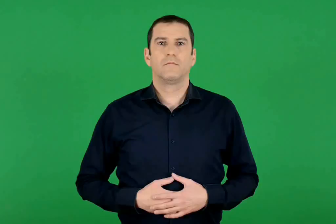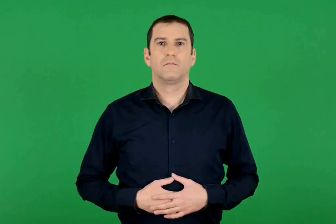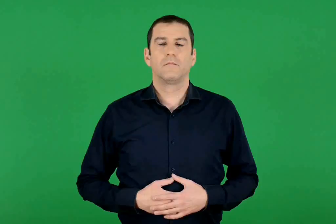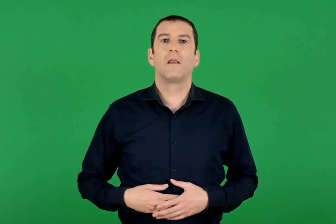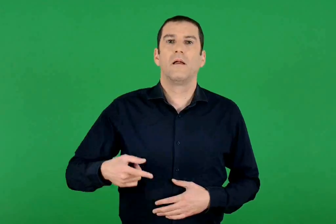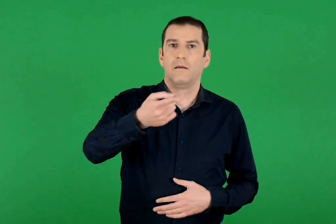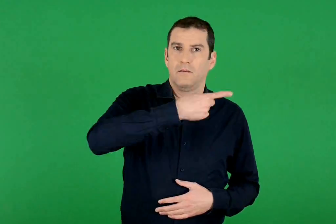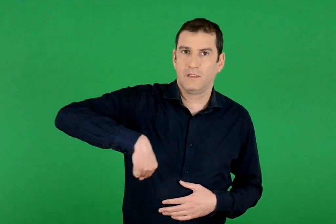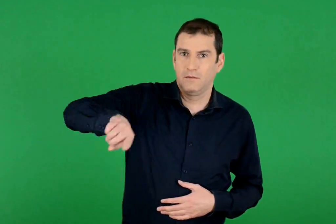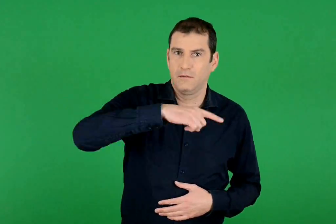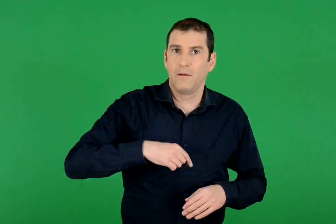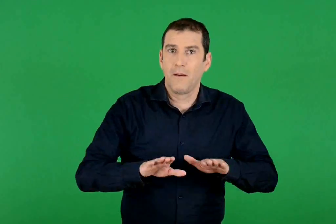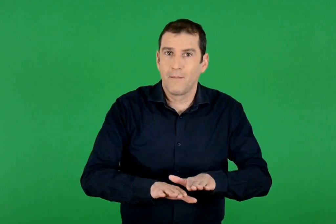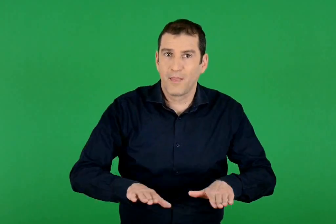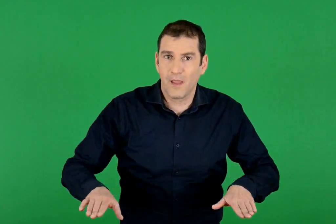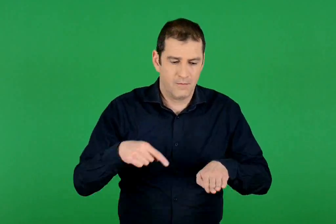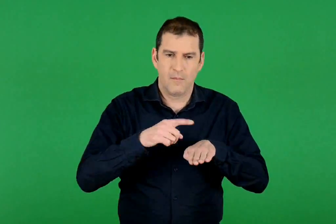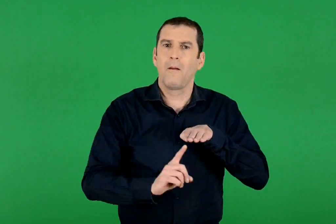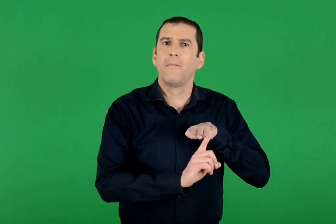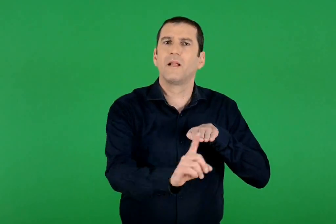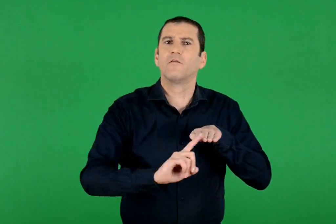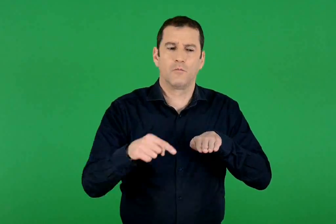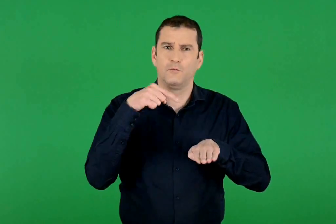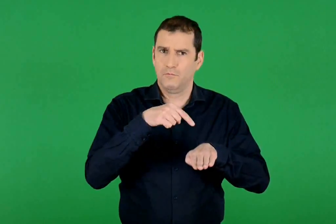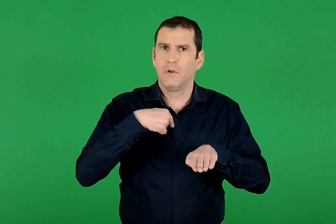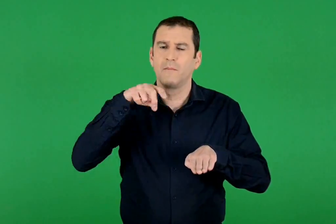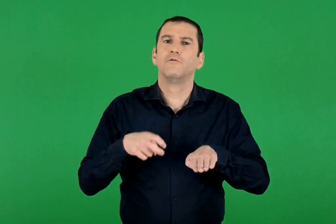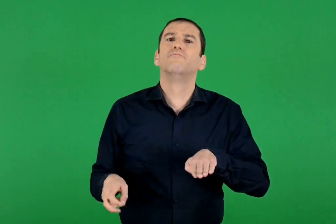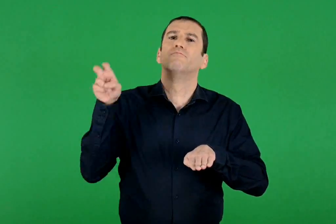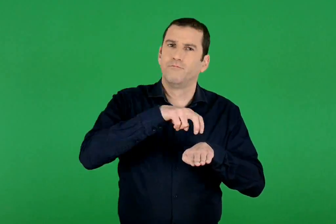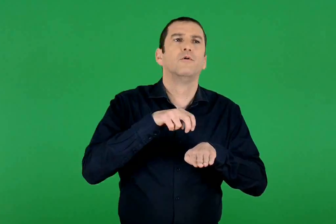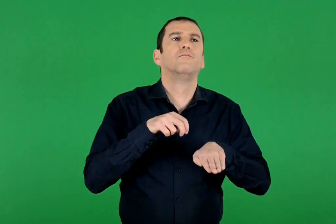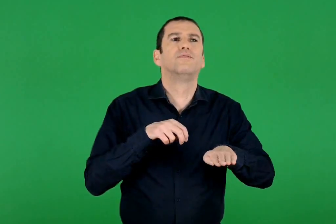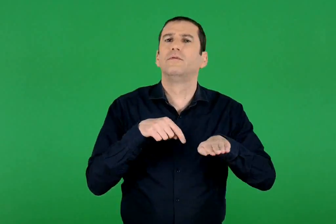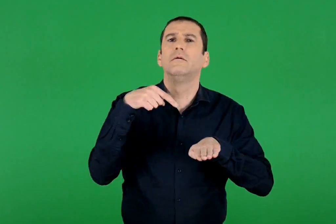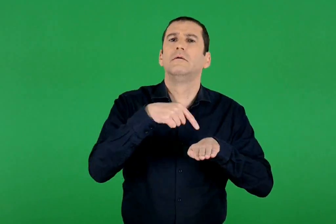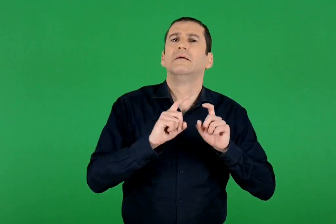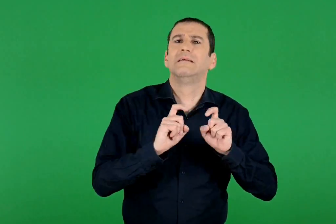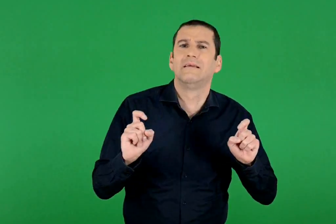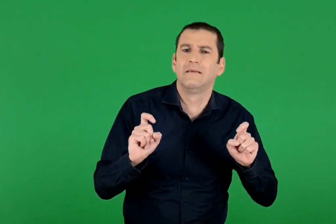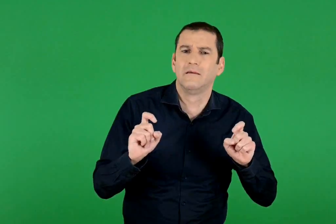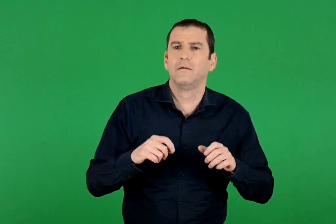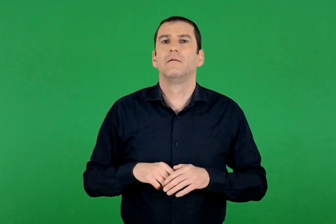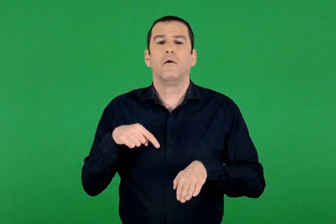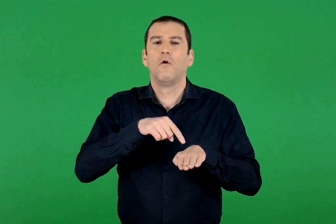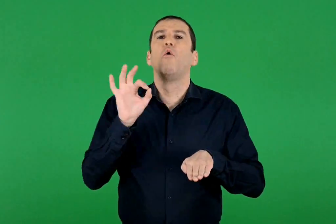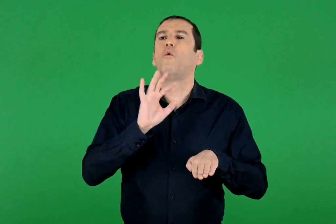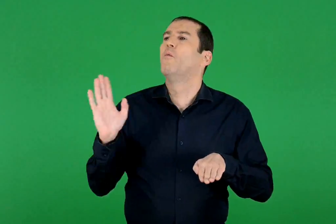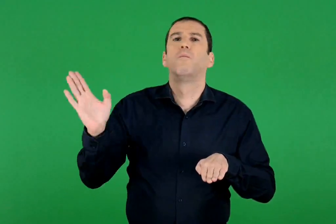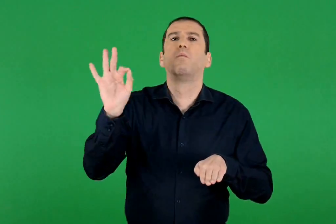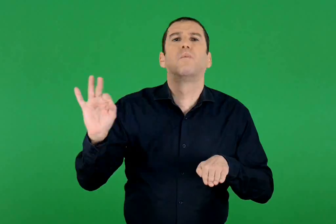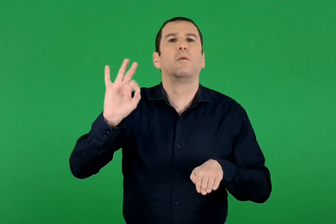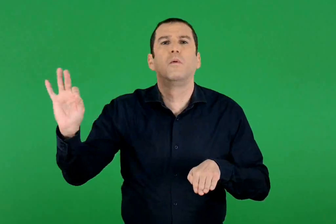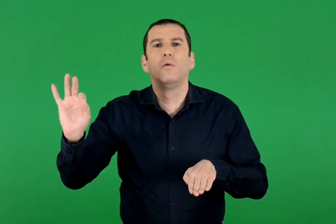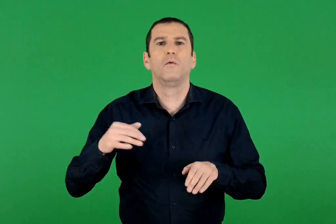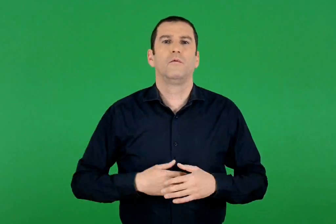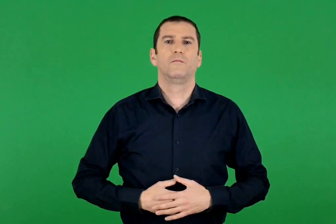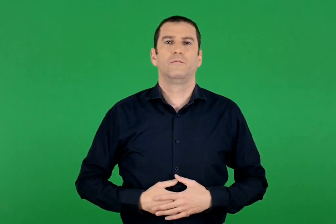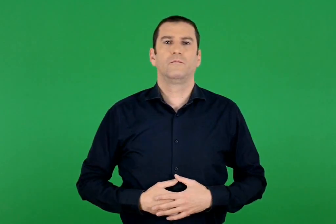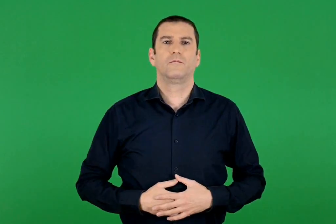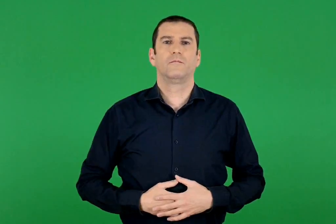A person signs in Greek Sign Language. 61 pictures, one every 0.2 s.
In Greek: ποιο μεταφορικό μέσο μπορούμε να οδηγήσουμε , εμείς τα παιδιά , και πού πηγαίνουμε με αυτό ;
